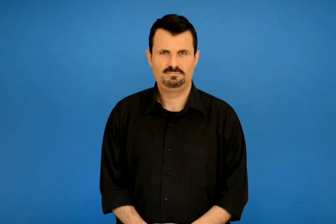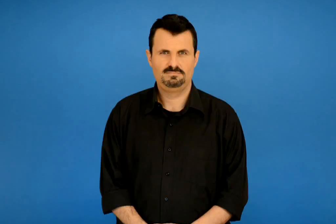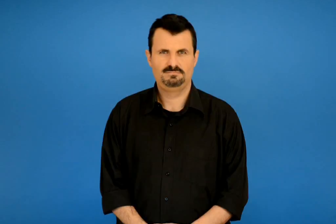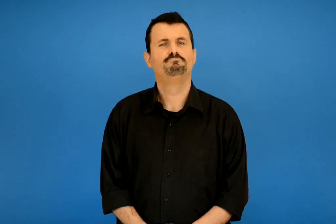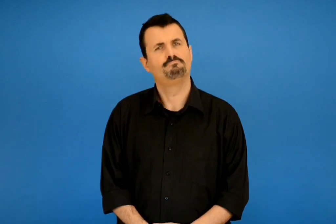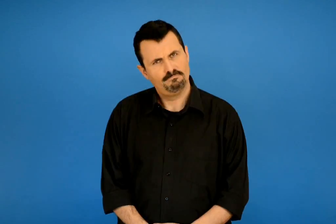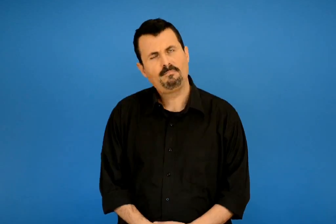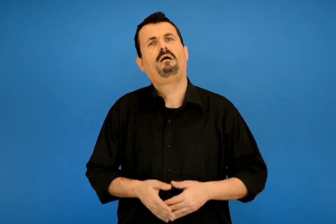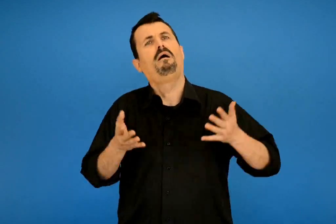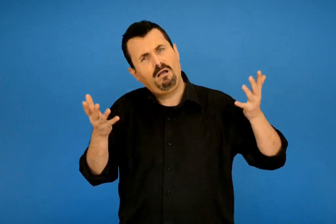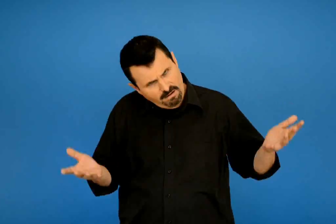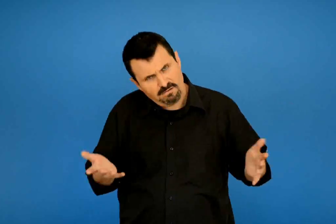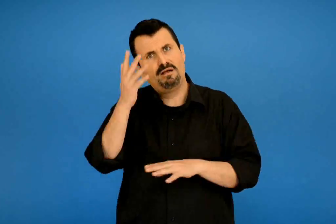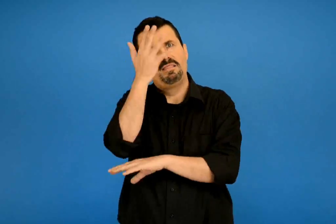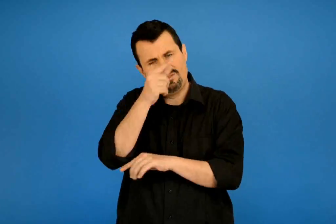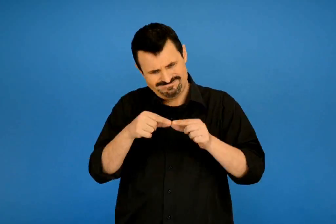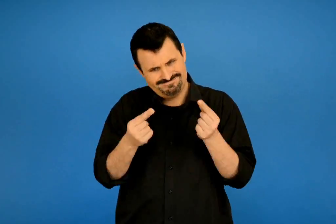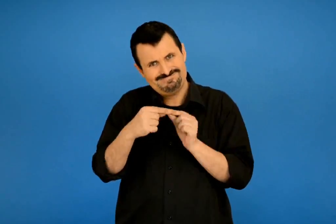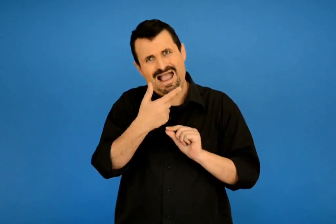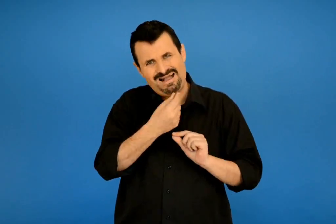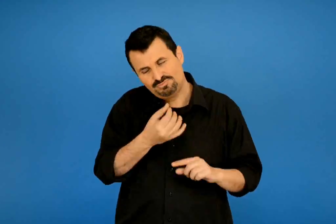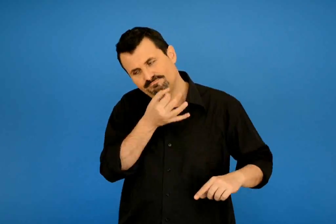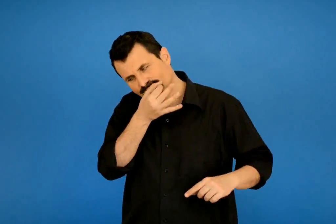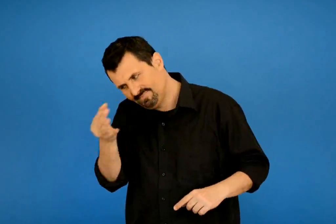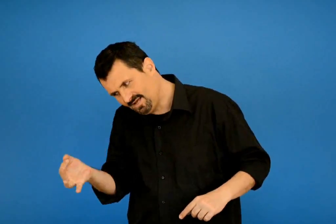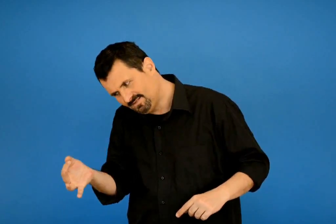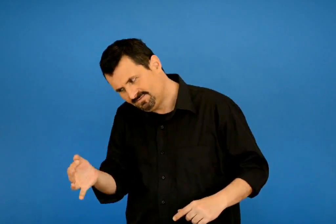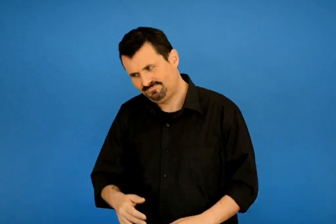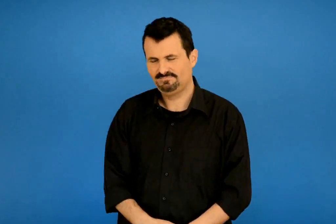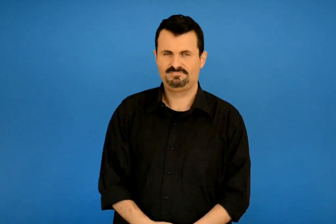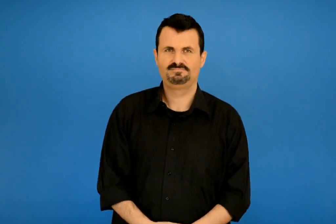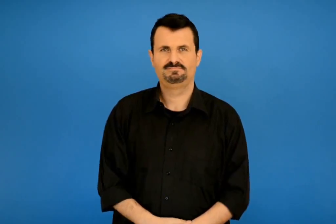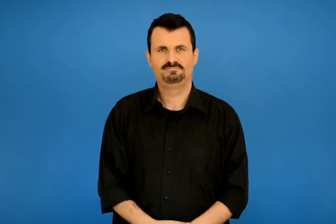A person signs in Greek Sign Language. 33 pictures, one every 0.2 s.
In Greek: τότε της λέει το γιασεμάκι
